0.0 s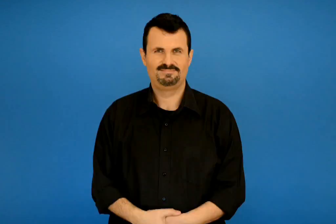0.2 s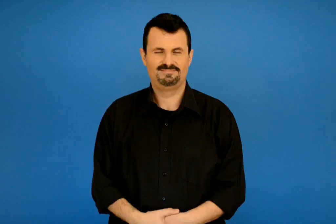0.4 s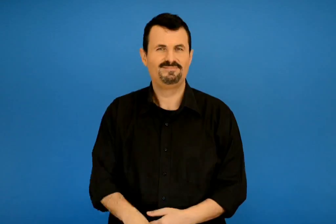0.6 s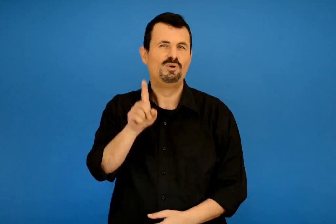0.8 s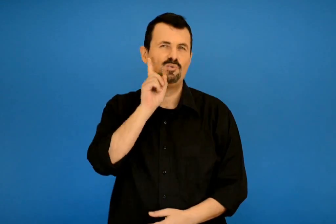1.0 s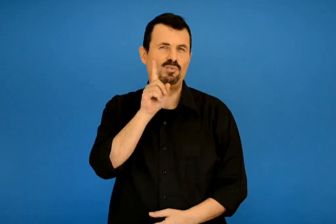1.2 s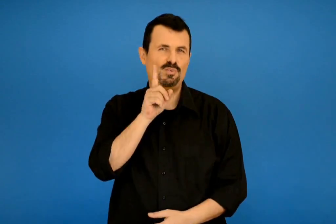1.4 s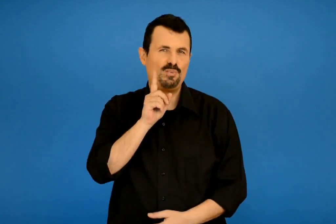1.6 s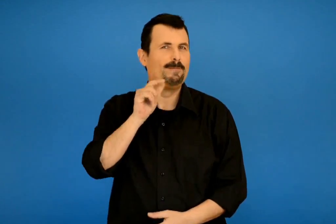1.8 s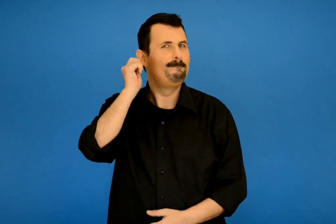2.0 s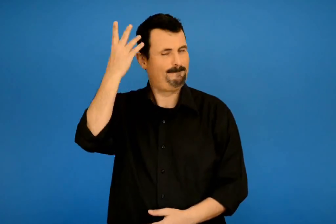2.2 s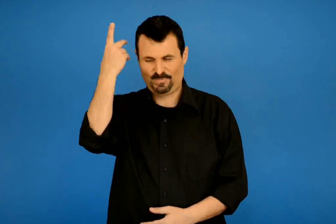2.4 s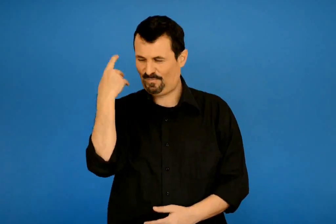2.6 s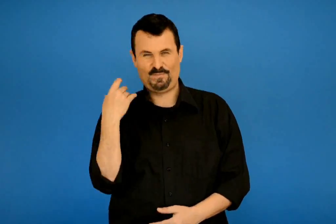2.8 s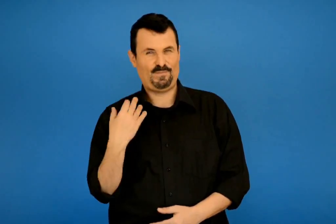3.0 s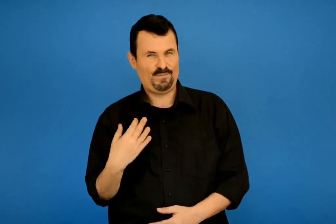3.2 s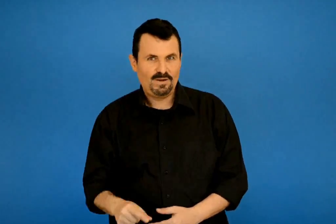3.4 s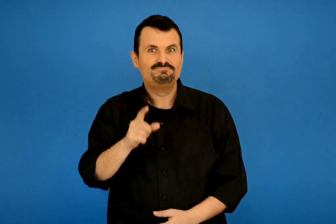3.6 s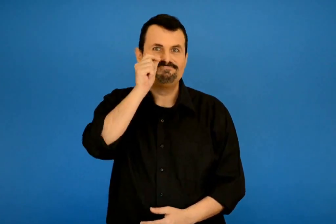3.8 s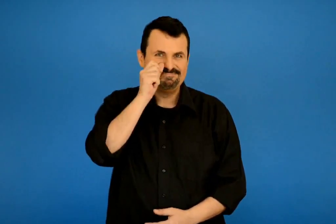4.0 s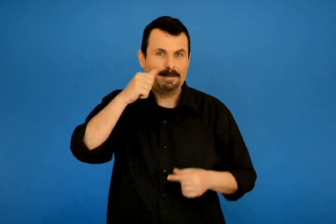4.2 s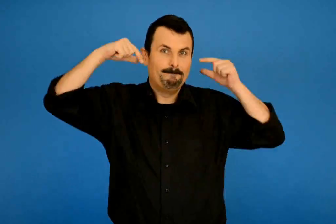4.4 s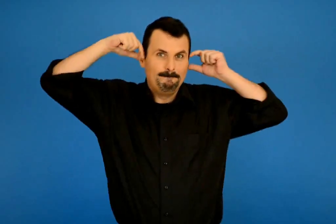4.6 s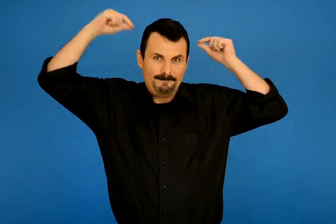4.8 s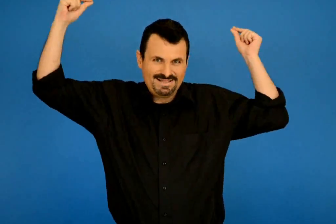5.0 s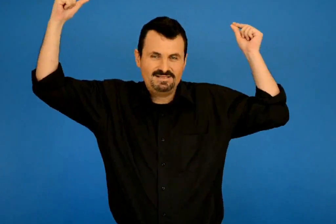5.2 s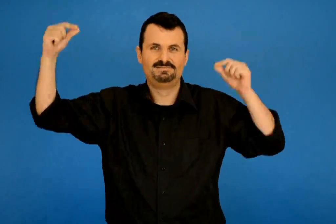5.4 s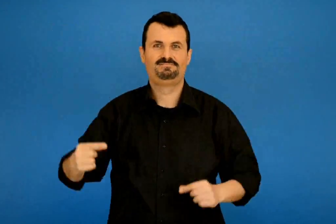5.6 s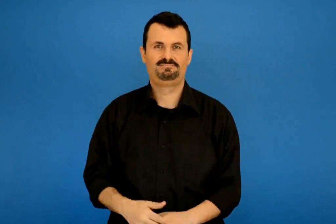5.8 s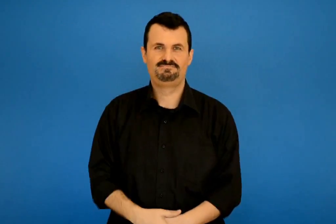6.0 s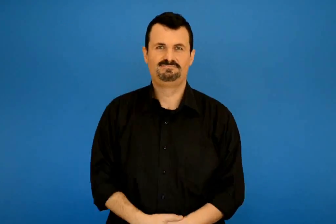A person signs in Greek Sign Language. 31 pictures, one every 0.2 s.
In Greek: η πιτυς και ο παν
